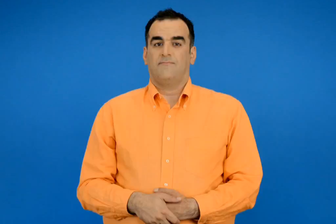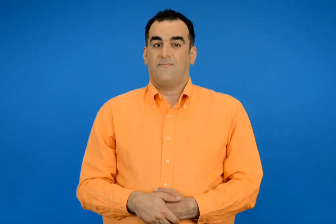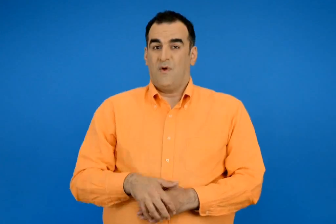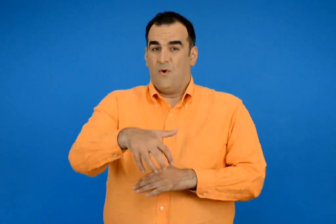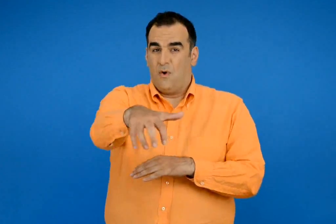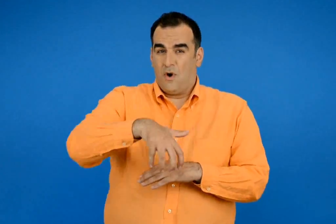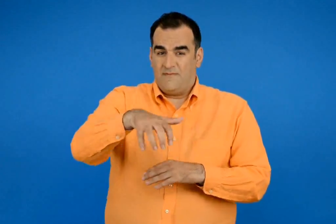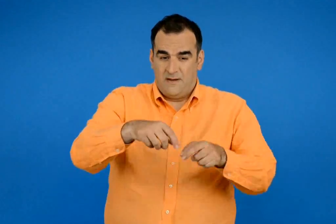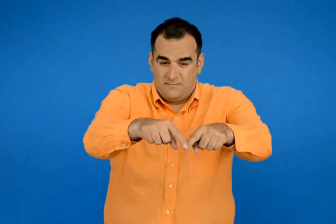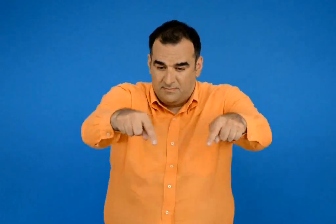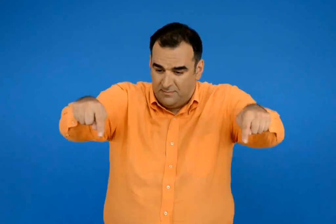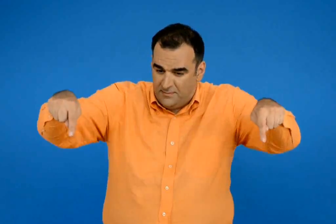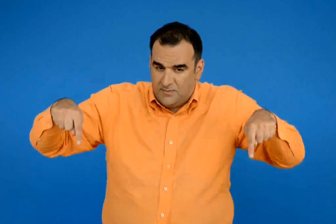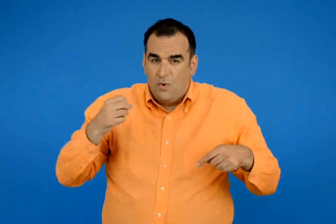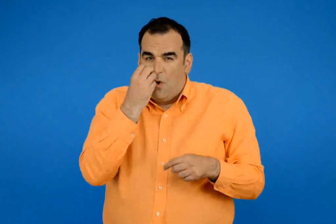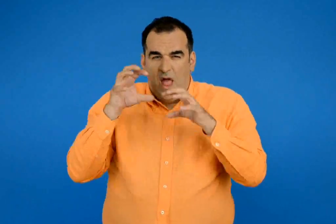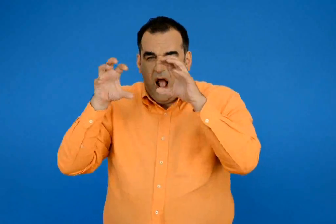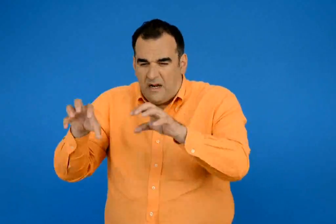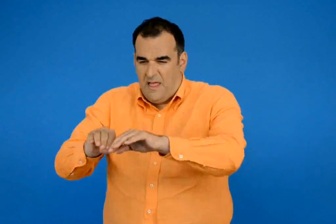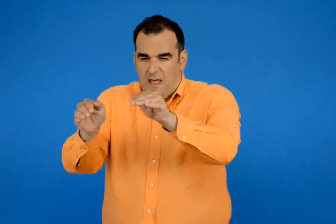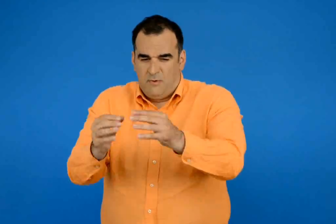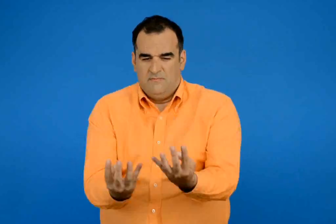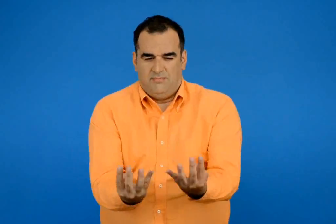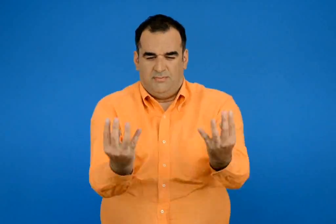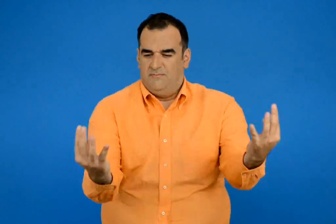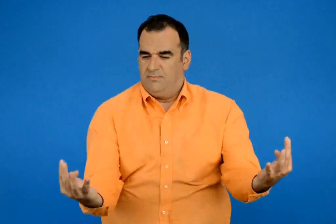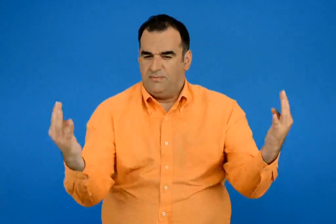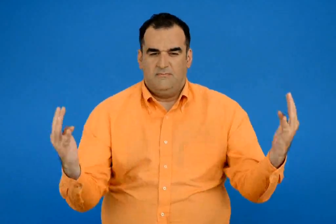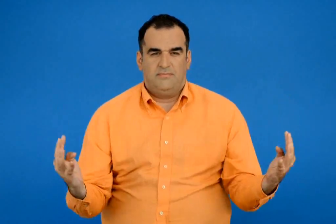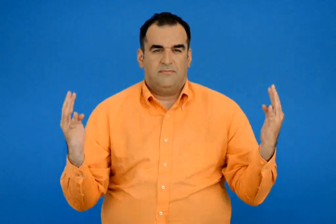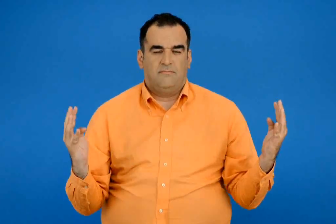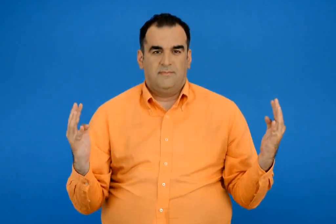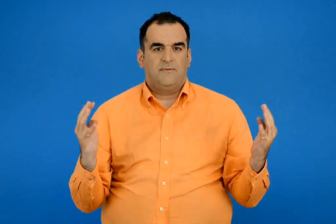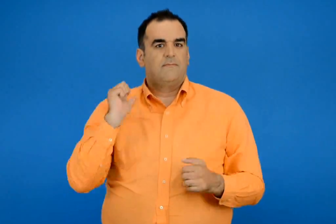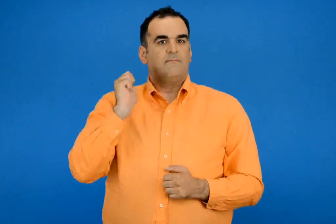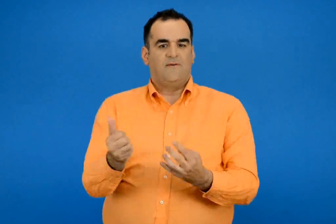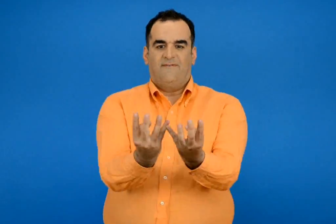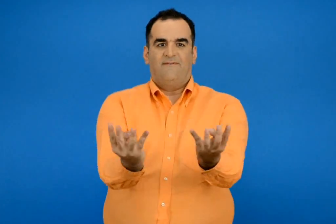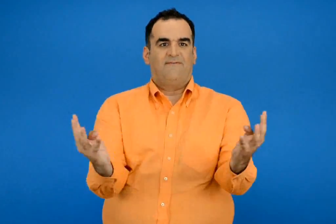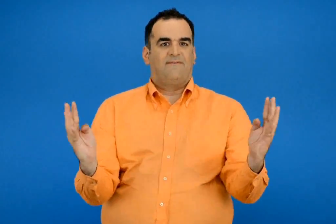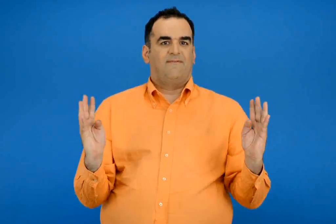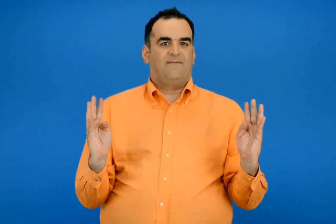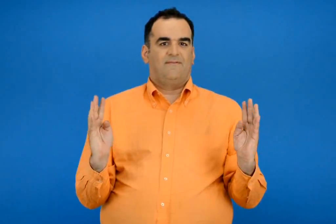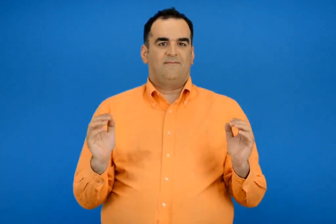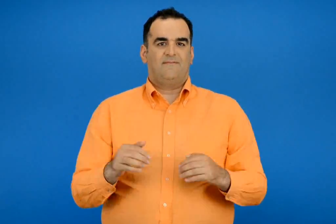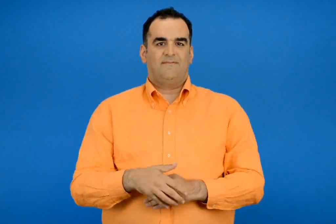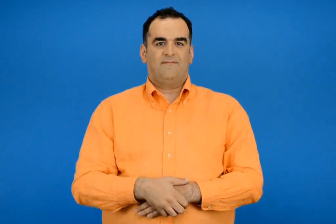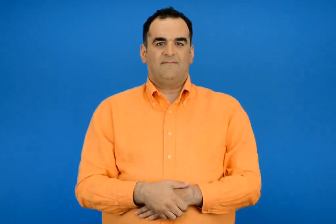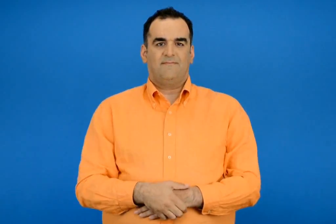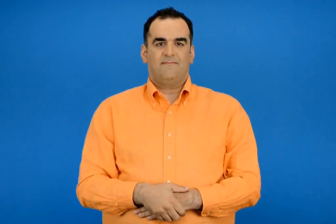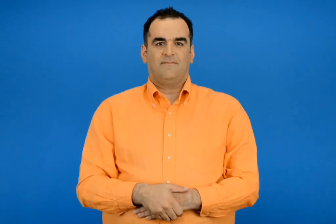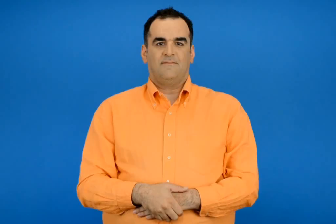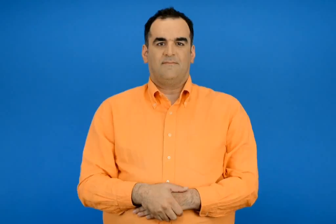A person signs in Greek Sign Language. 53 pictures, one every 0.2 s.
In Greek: στις άκρες των χωραφιών φυτρώνουν πολλά φυτά όπως αγριολούλουδα και θάμνοι που σχηματίζουν φυσικούς φράχτες
